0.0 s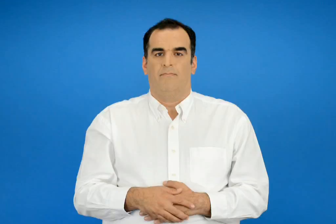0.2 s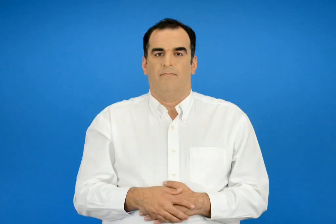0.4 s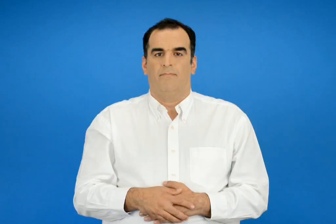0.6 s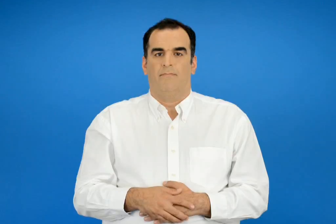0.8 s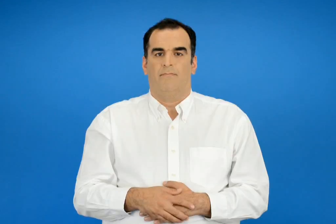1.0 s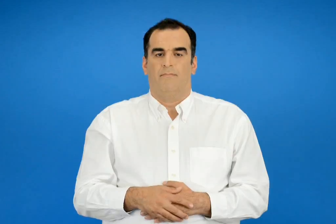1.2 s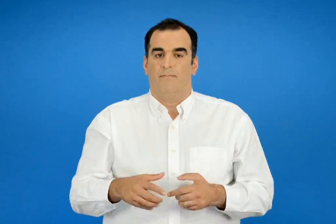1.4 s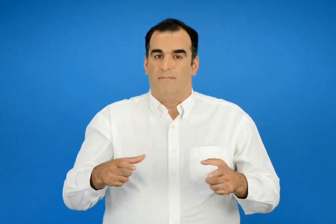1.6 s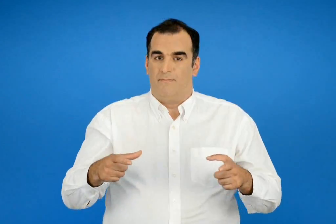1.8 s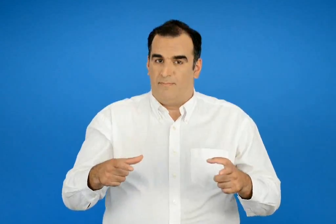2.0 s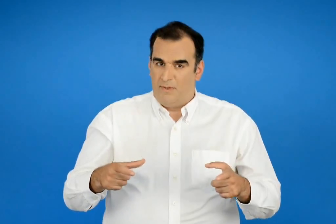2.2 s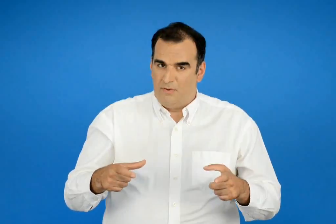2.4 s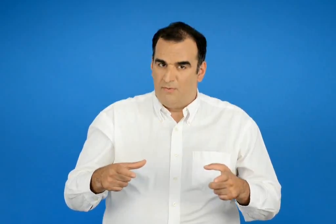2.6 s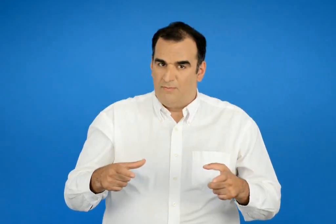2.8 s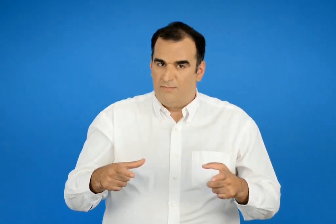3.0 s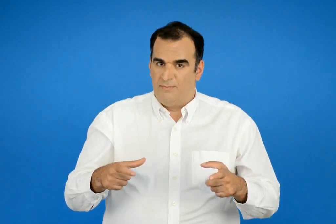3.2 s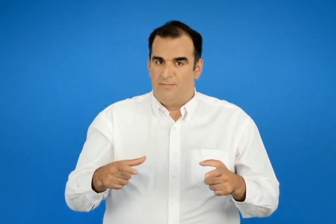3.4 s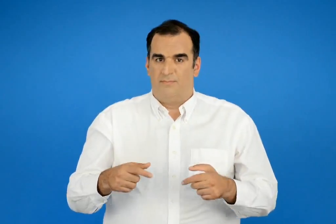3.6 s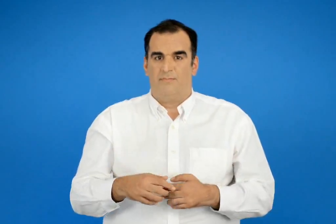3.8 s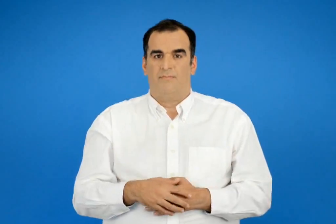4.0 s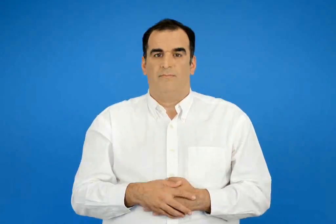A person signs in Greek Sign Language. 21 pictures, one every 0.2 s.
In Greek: πιάτο
